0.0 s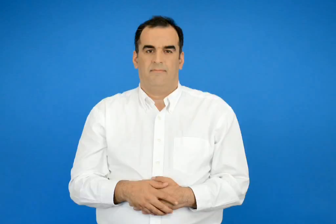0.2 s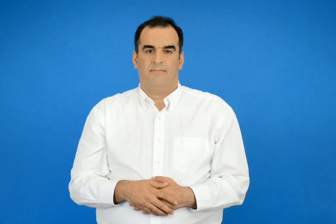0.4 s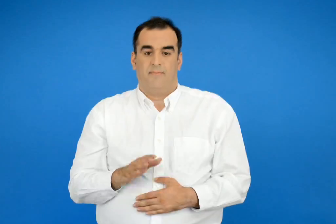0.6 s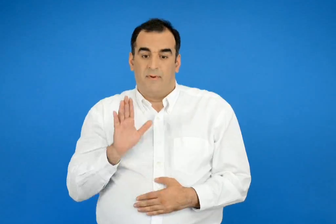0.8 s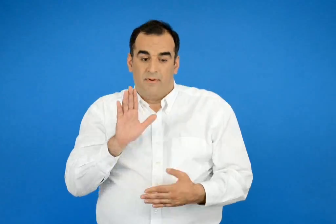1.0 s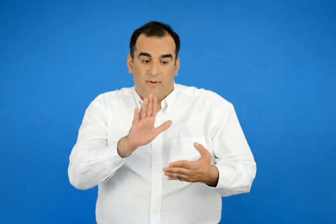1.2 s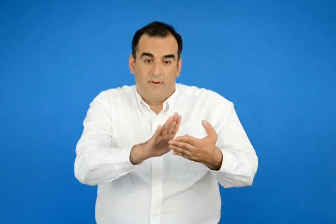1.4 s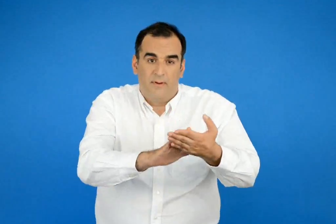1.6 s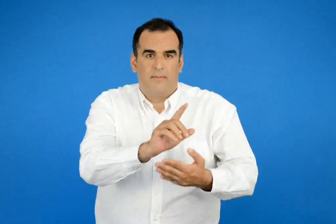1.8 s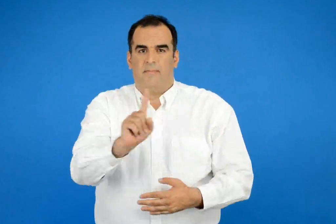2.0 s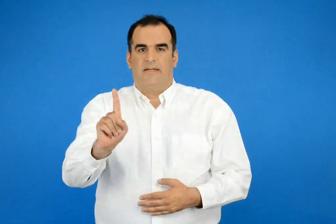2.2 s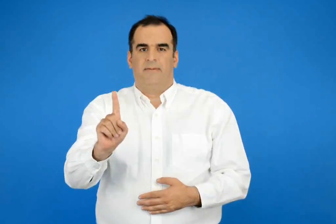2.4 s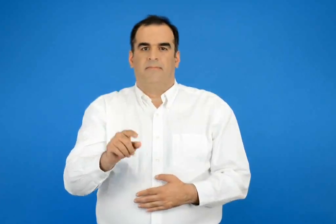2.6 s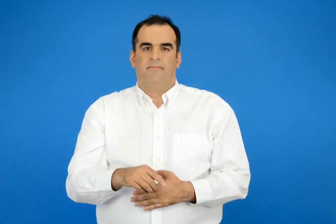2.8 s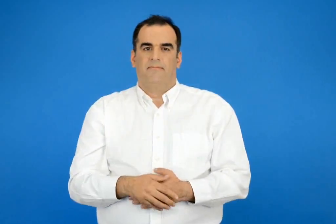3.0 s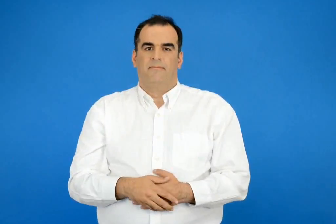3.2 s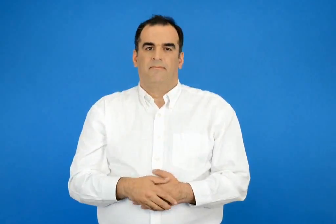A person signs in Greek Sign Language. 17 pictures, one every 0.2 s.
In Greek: μην αγγίζετε
